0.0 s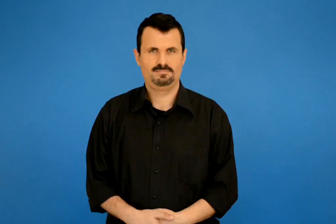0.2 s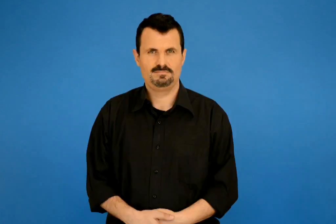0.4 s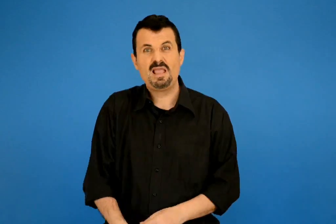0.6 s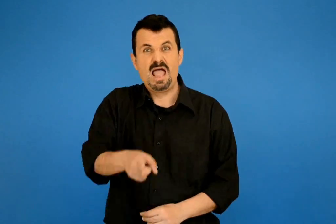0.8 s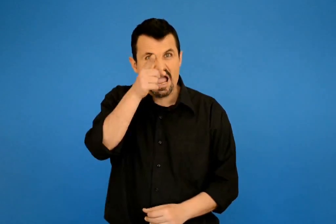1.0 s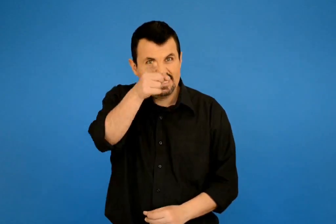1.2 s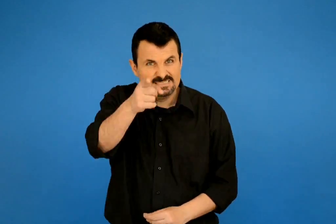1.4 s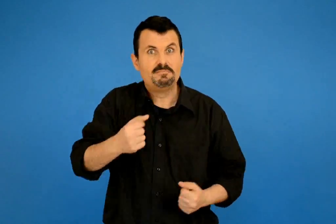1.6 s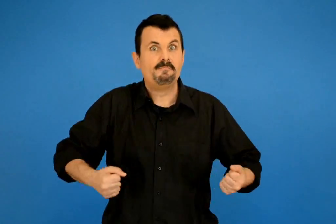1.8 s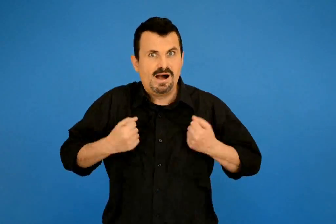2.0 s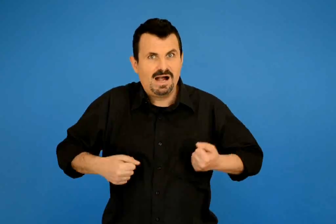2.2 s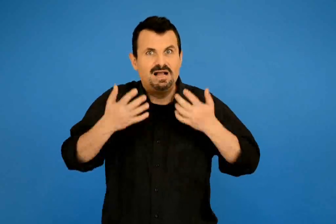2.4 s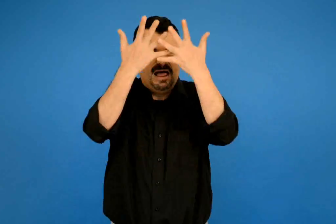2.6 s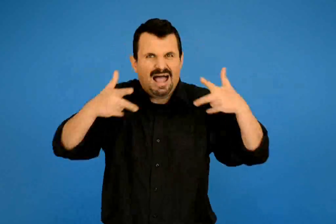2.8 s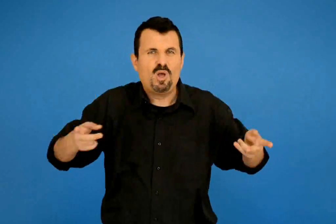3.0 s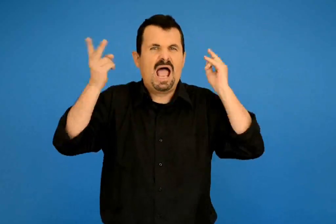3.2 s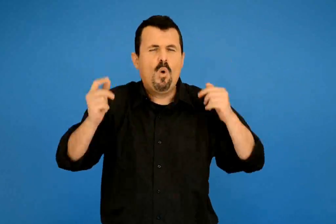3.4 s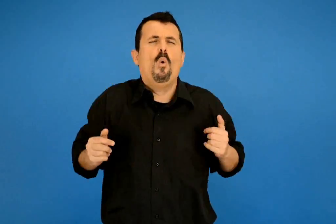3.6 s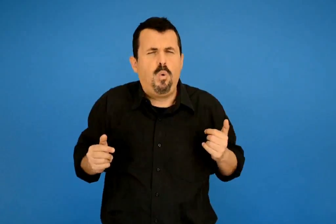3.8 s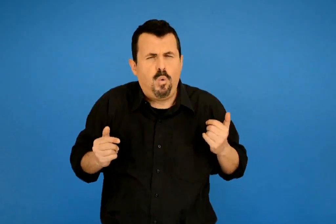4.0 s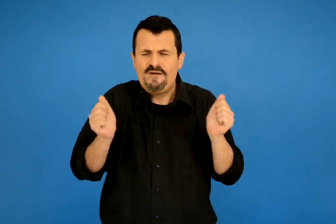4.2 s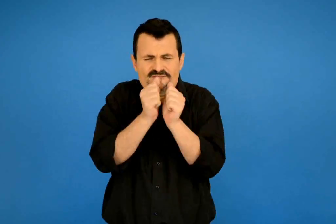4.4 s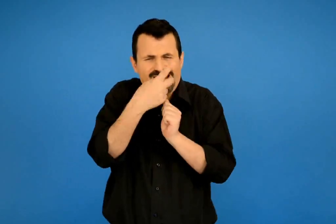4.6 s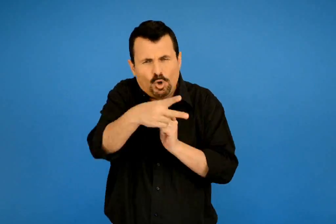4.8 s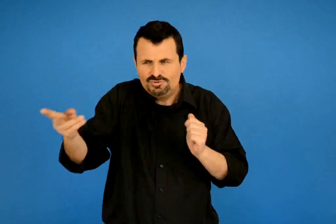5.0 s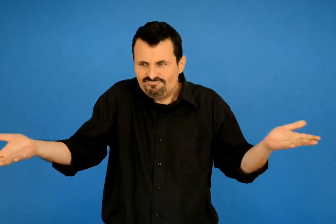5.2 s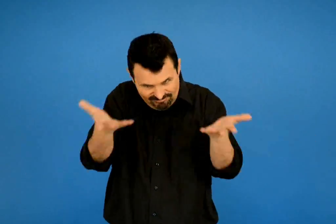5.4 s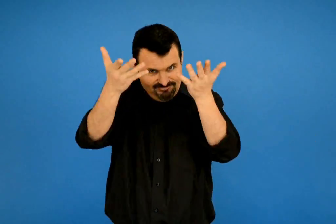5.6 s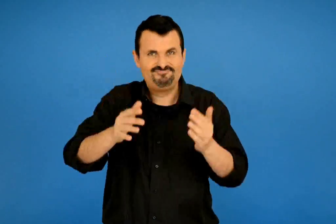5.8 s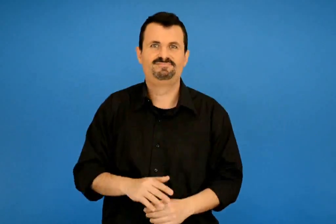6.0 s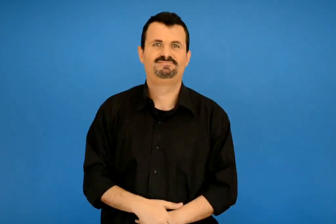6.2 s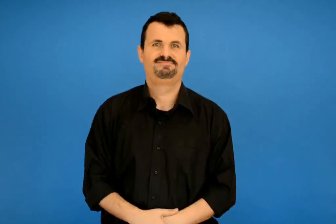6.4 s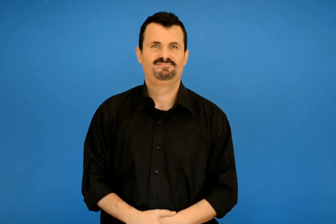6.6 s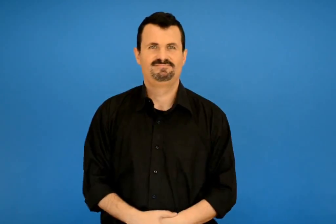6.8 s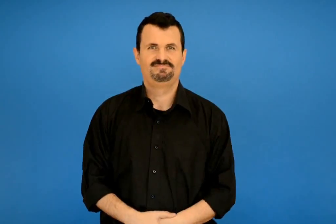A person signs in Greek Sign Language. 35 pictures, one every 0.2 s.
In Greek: γίνε αγέρας και με τους φίλους σου παίξε το ποίημα
